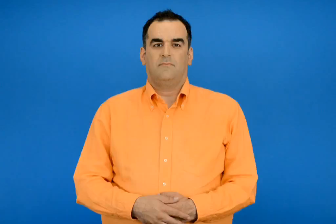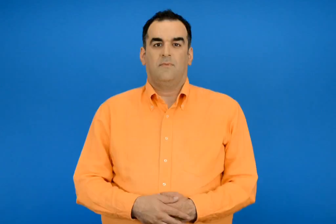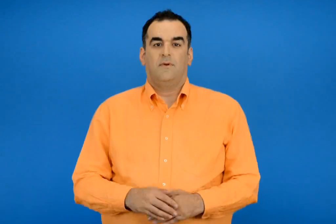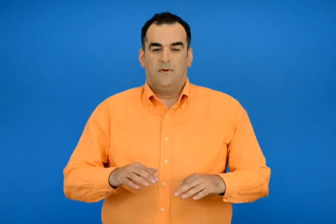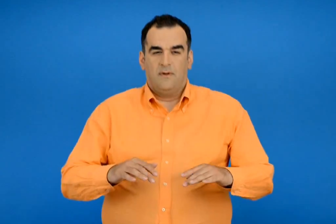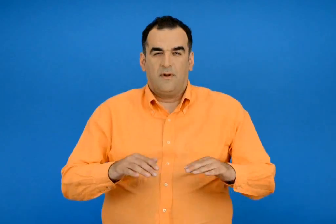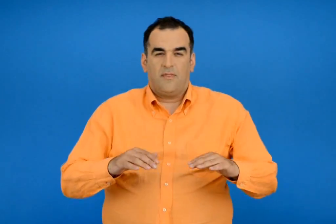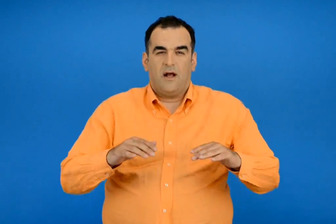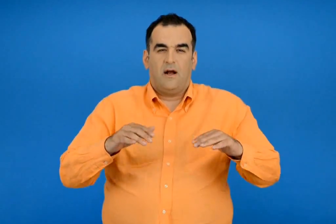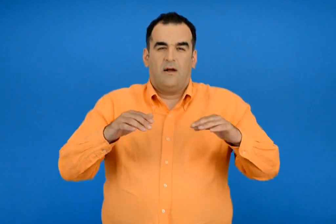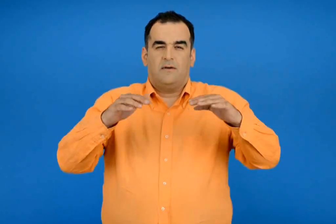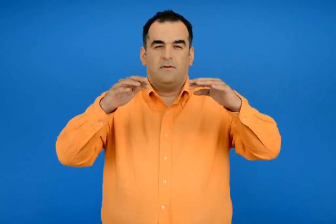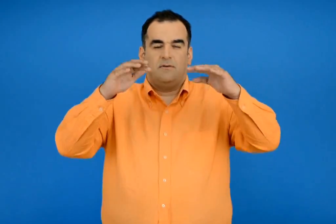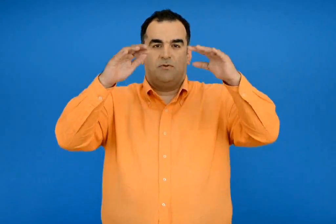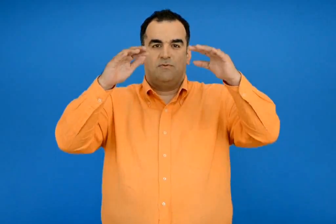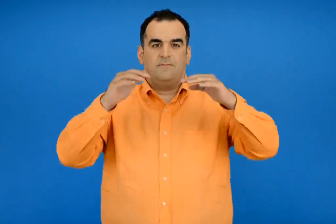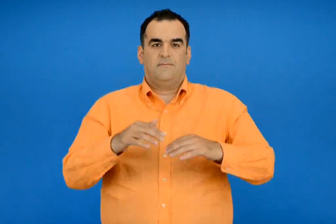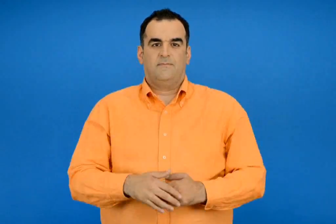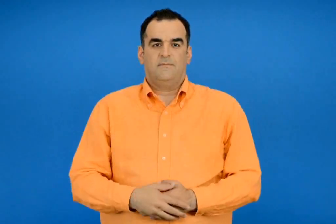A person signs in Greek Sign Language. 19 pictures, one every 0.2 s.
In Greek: υδρατμός
